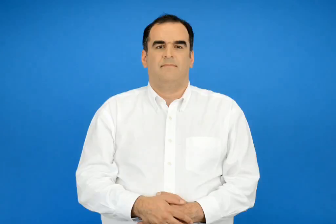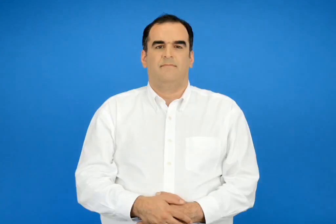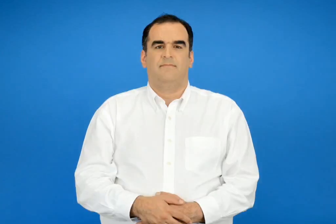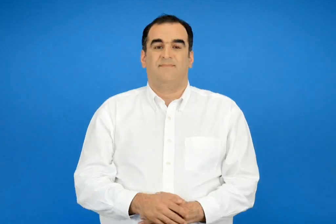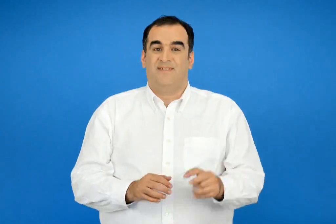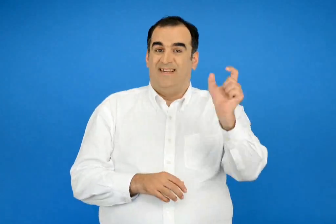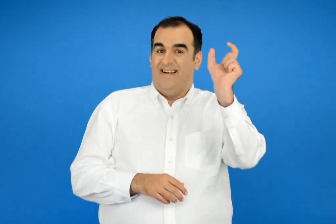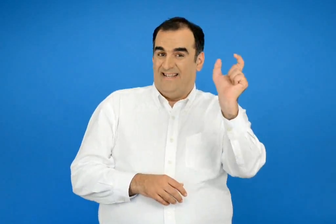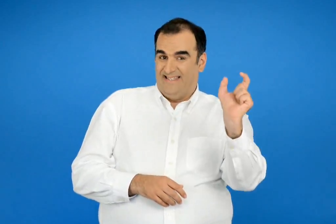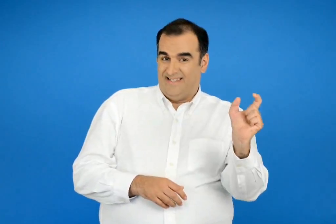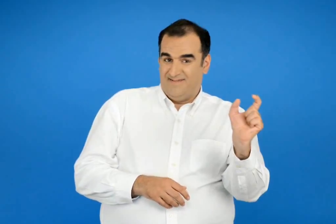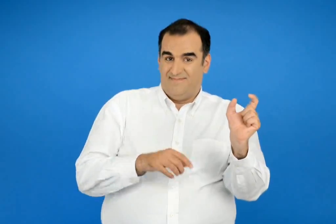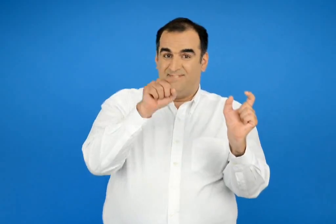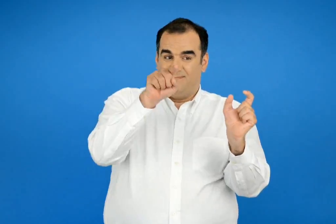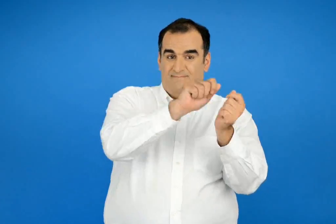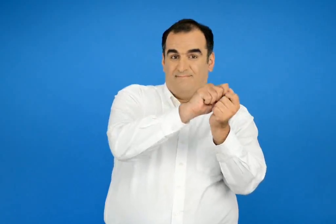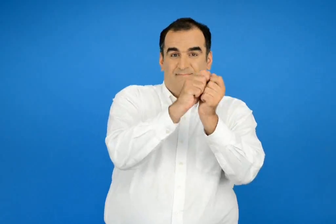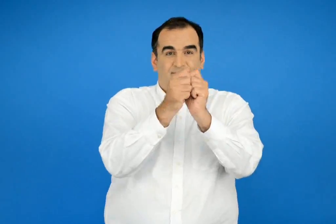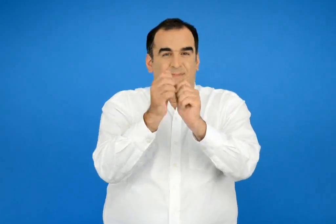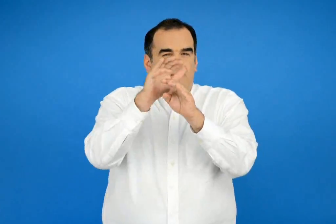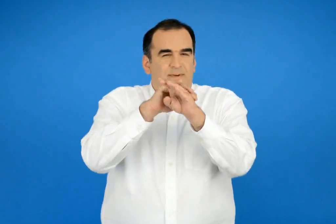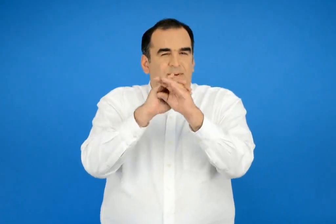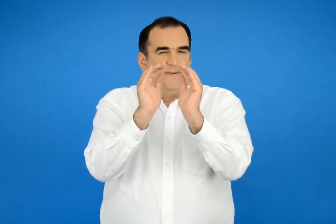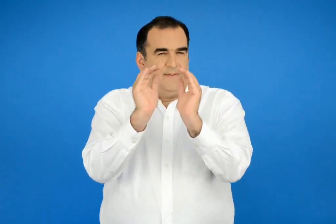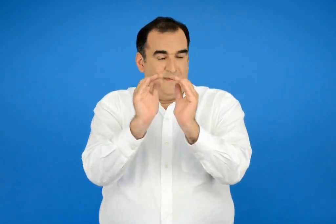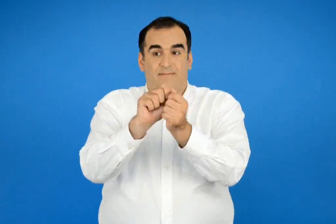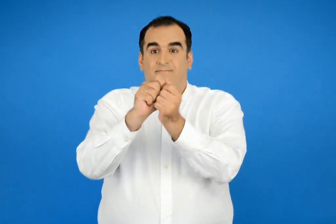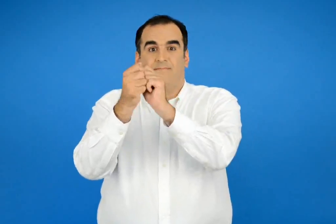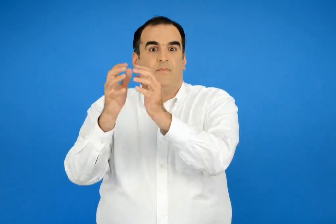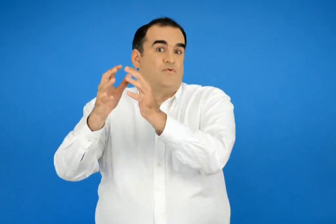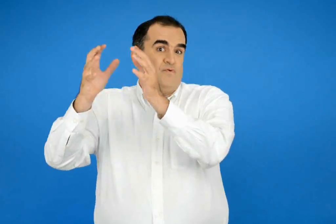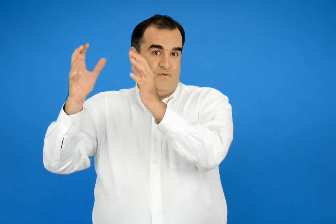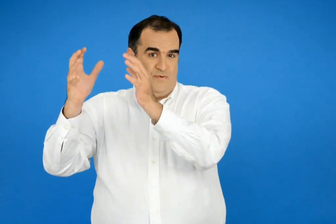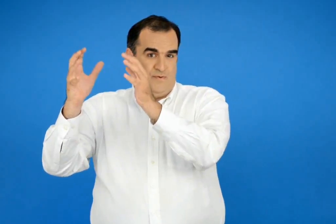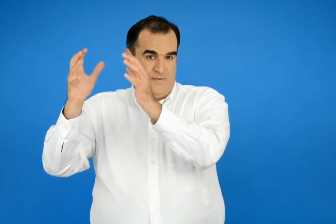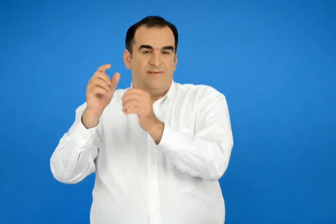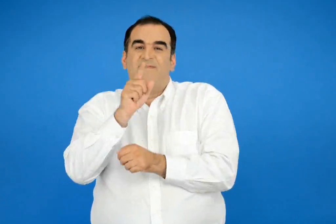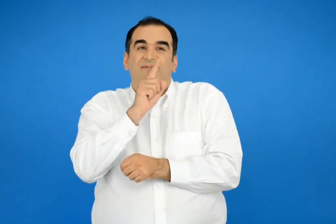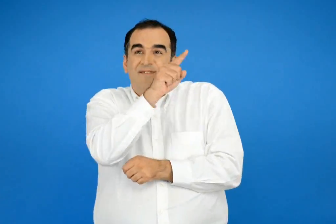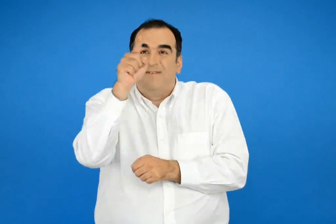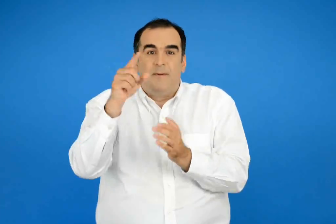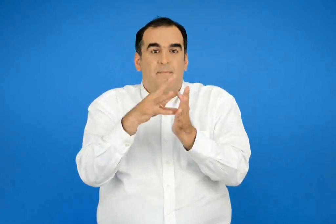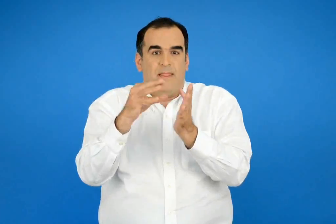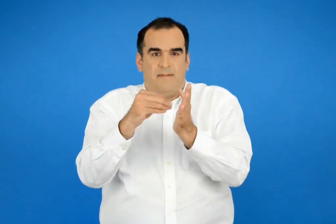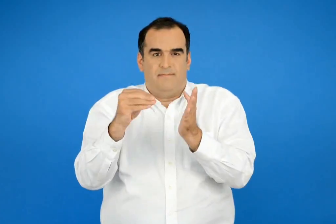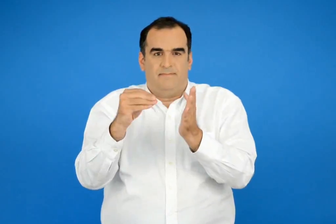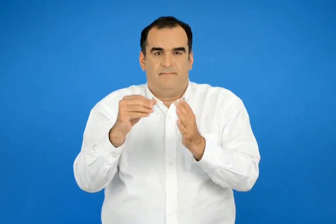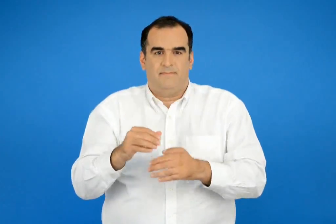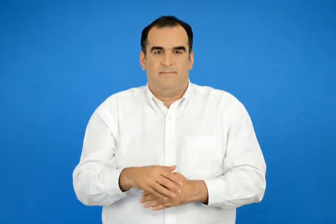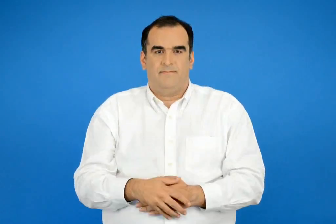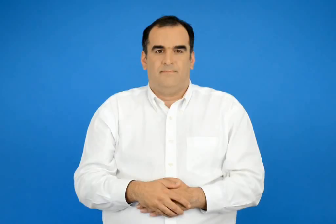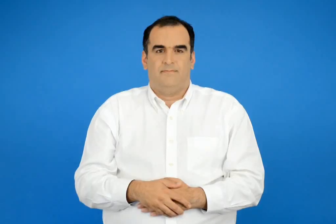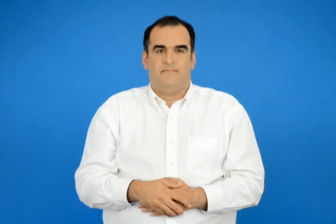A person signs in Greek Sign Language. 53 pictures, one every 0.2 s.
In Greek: για κάθε λέξη βρες ένα υποκοριστικό και ένα μεγεθυντικό όπως στο παράδειγμα
